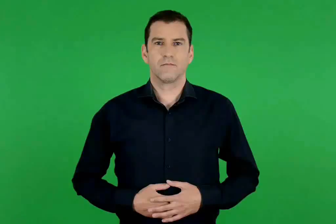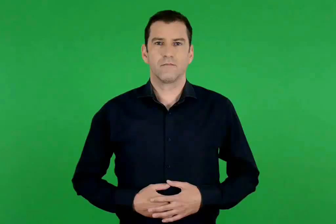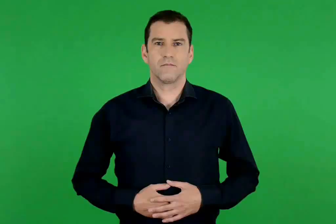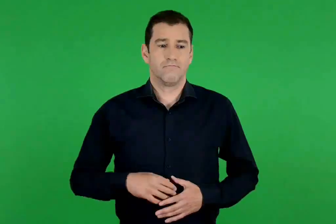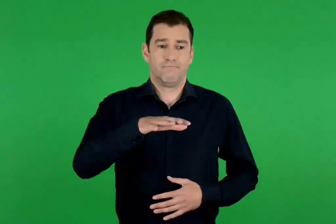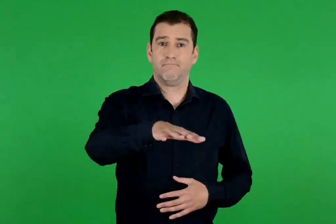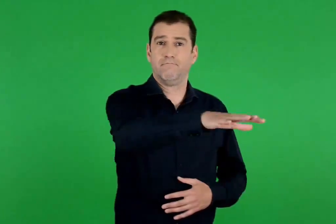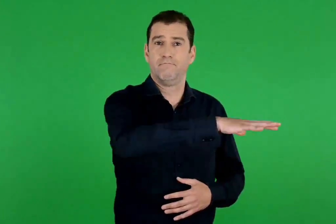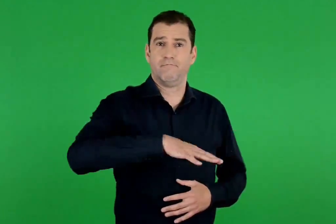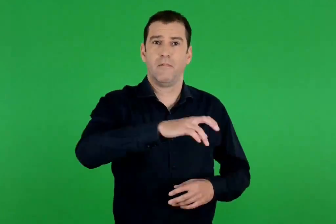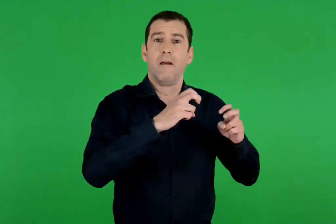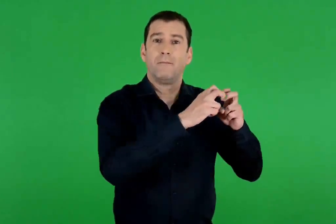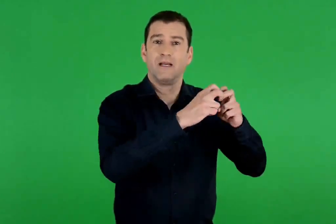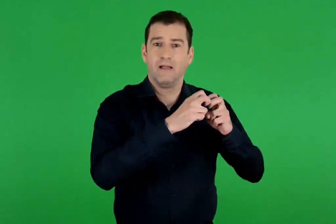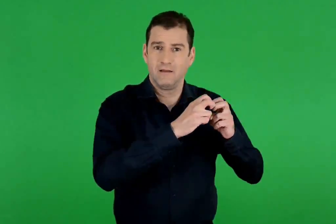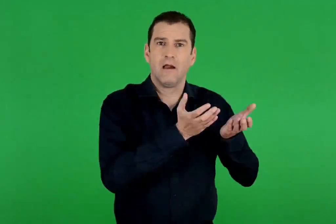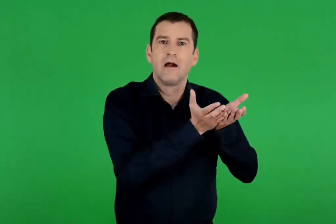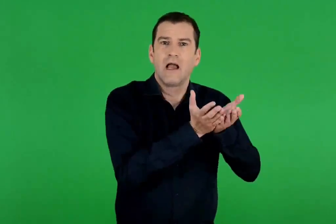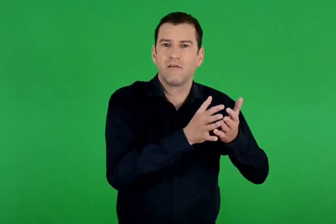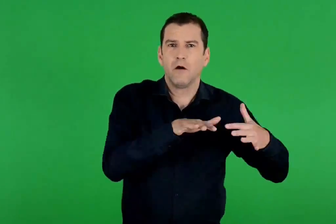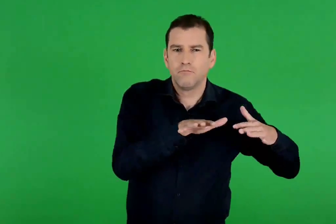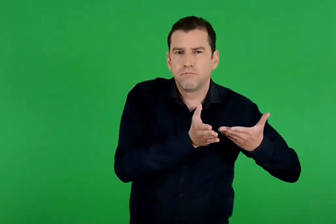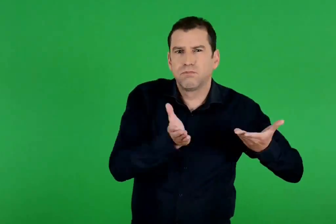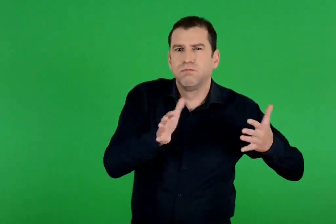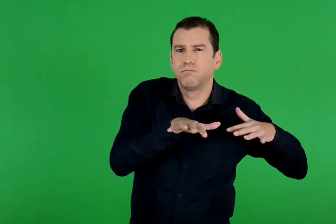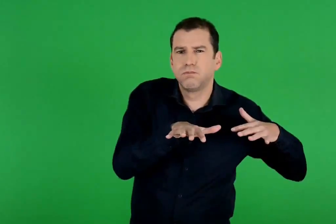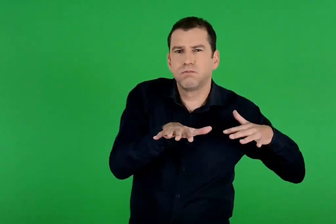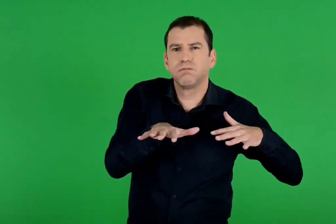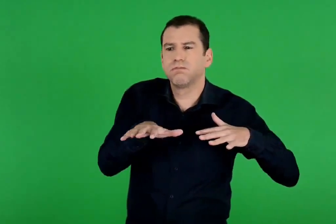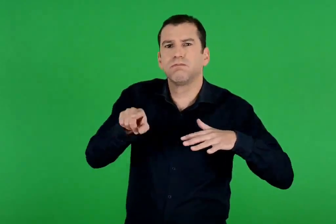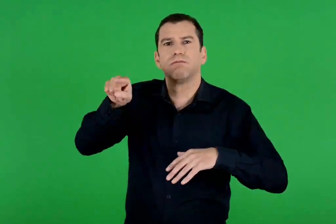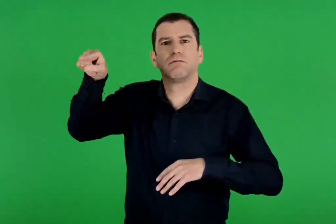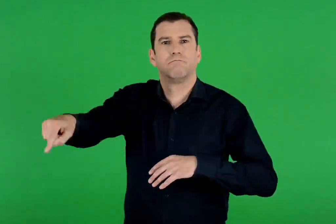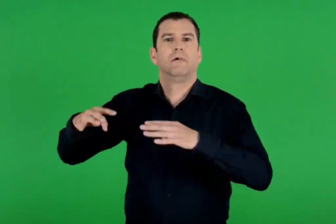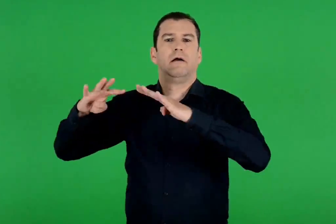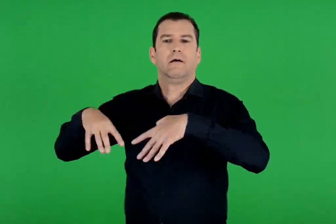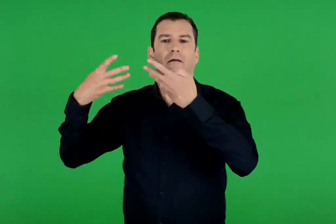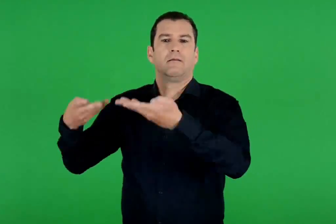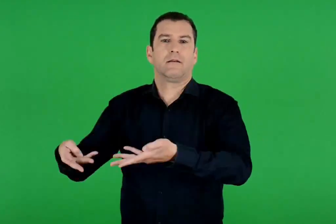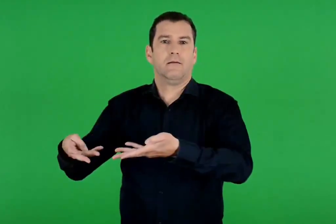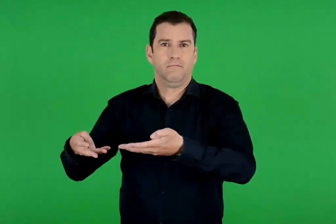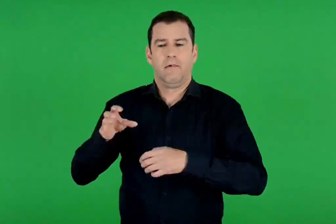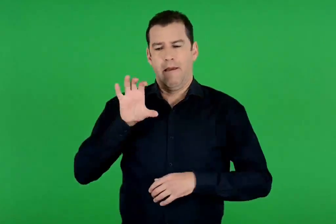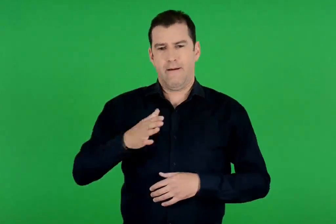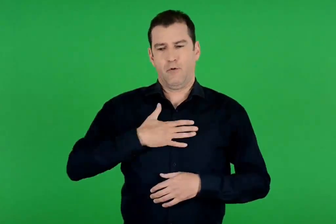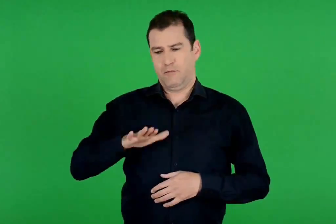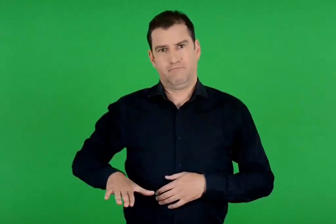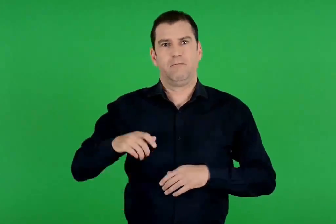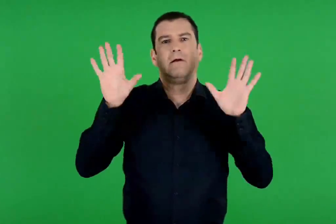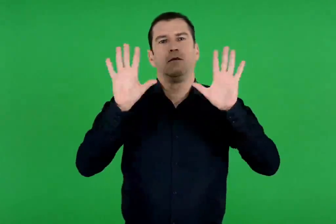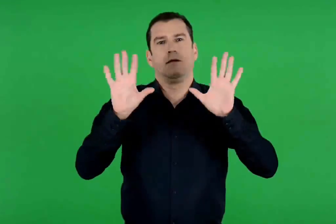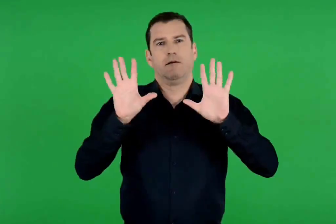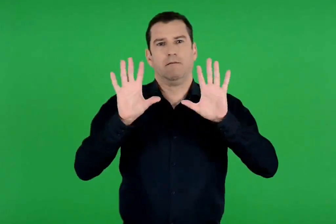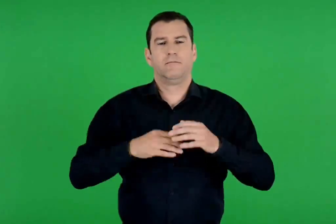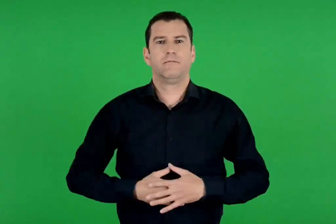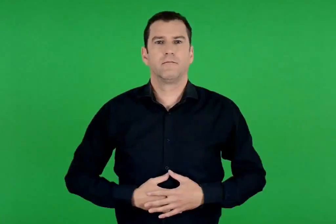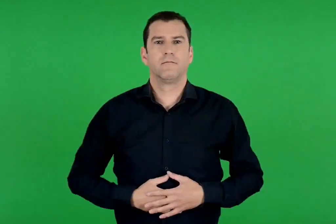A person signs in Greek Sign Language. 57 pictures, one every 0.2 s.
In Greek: τα καράβια των μυκηναίων ξεκινούν για την τροία. από κινηματογραφική ταινία της εποχής μας
